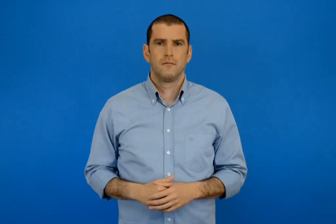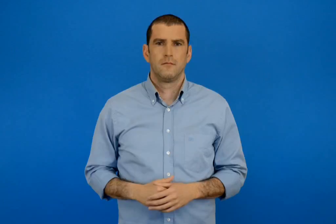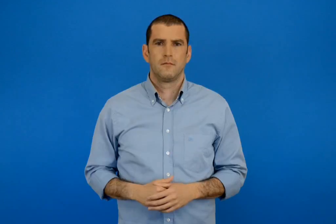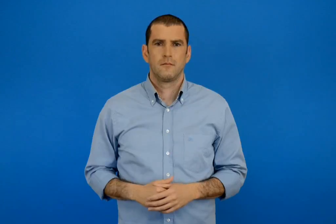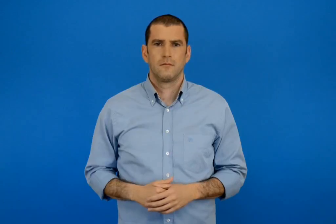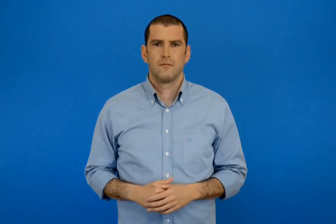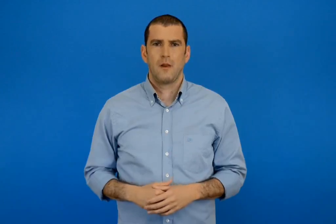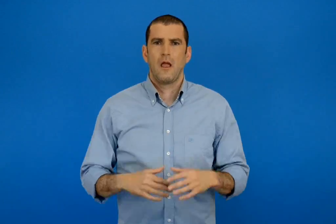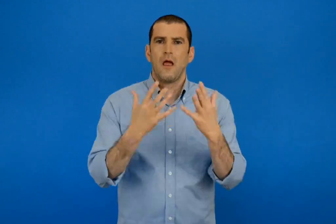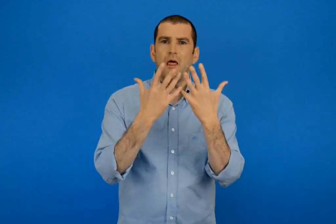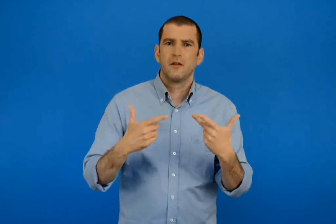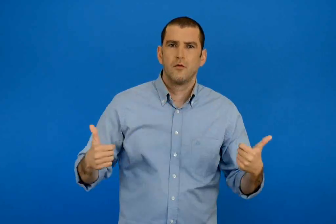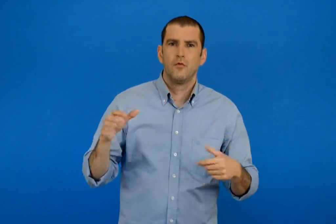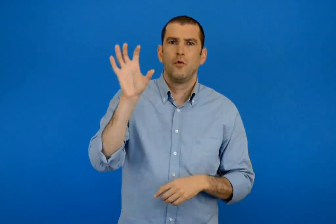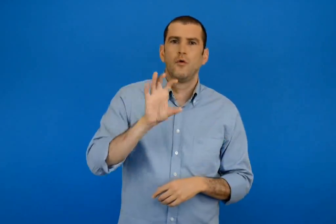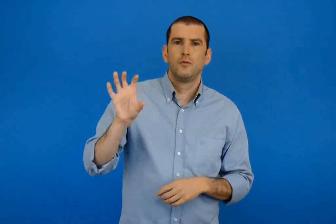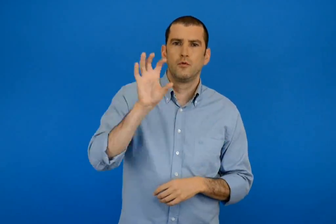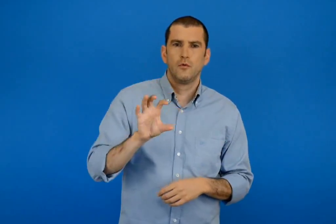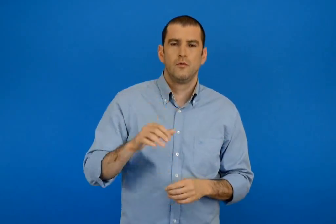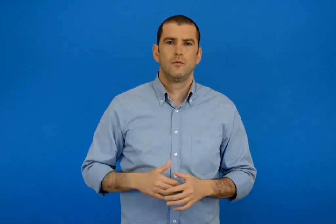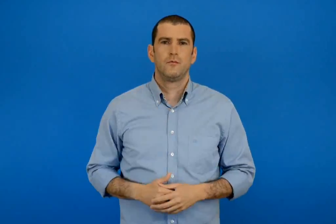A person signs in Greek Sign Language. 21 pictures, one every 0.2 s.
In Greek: θεατρικό μουσείο
